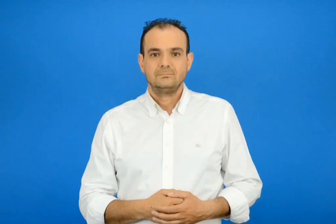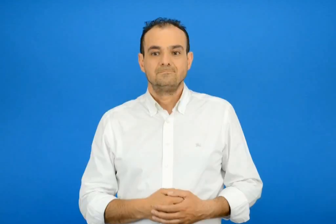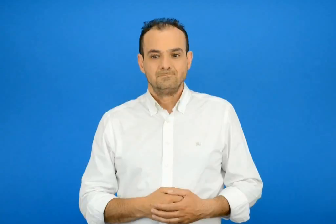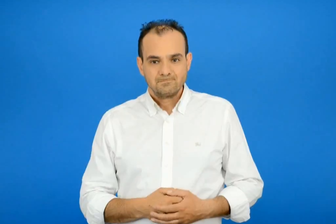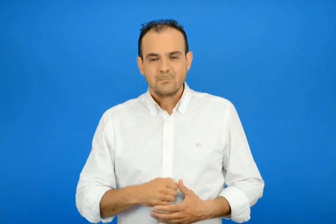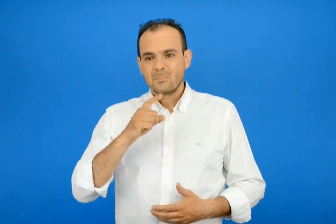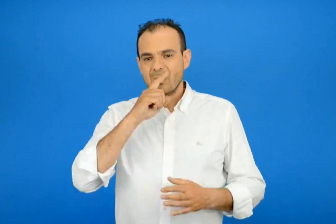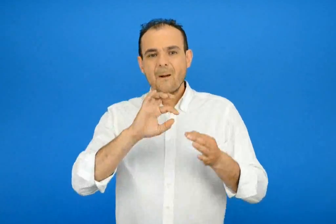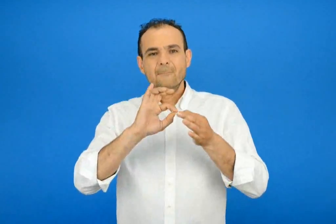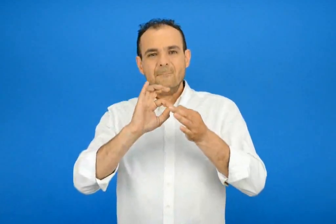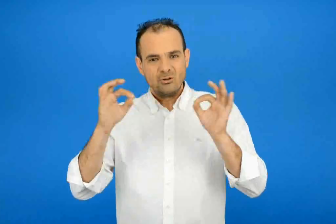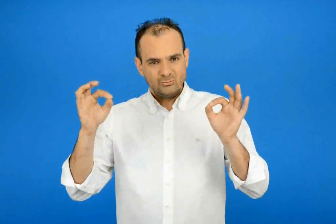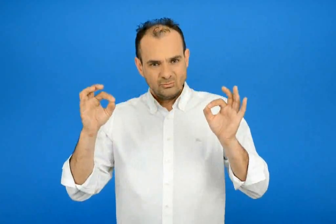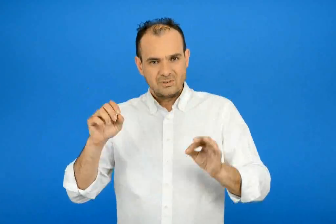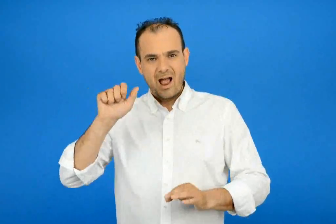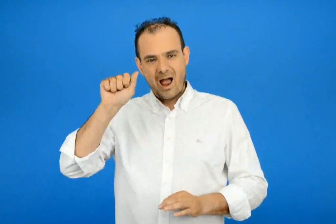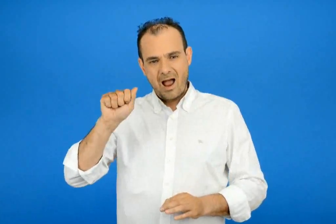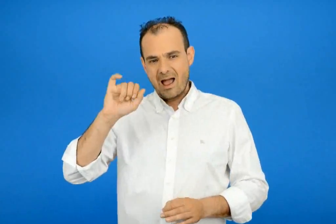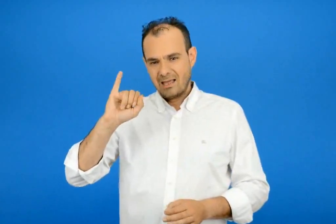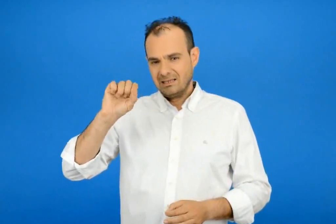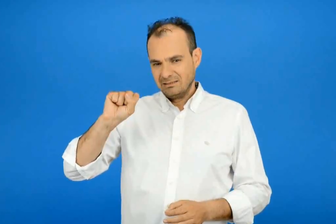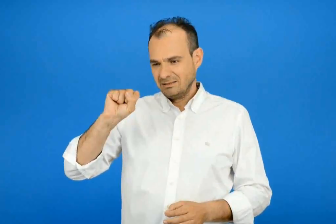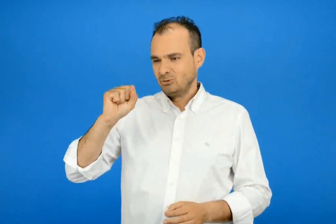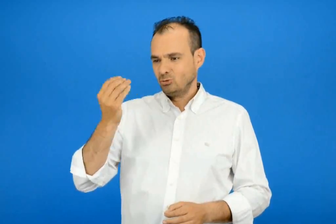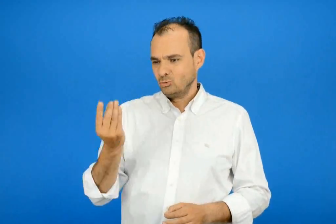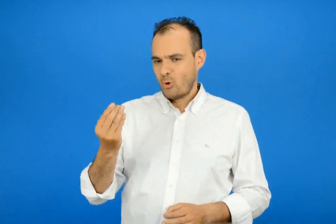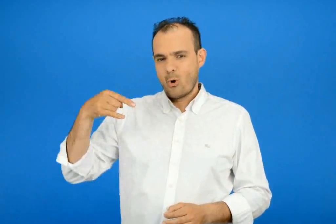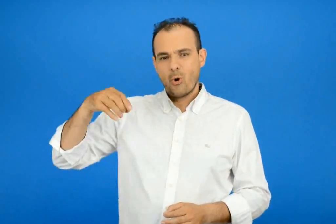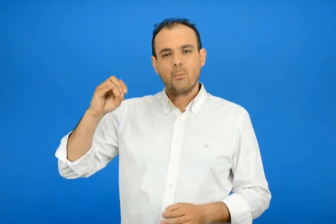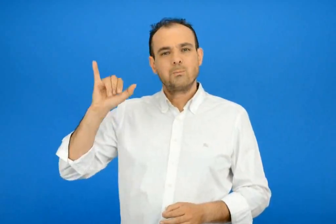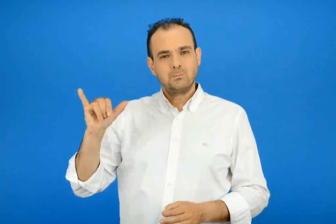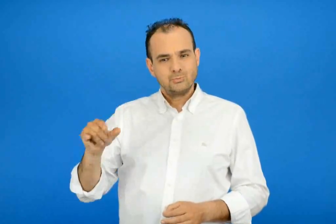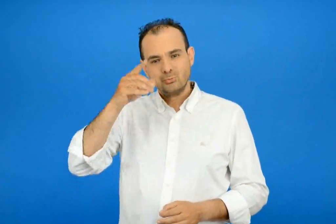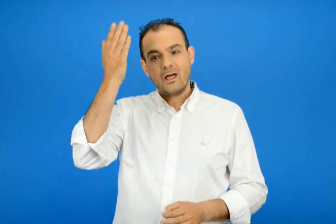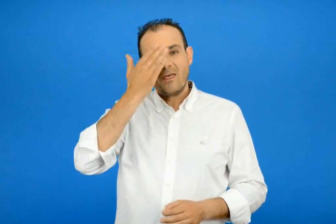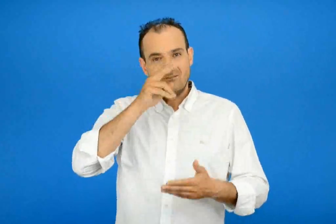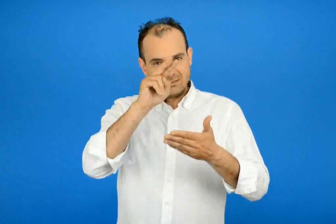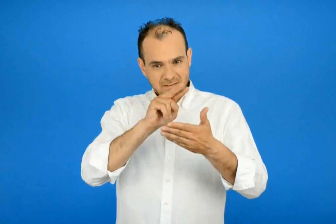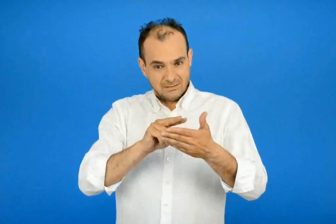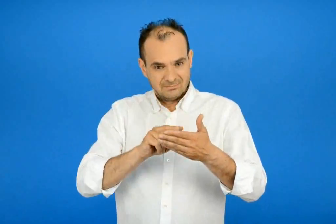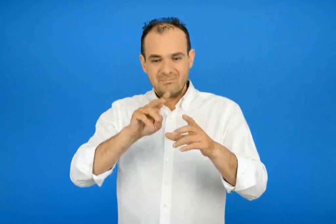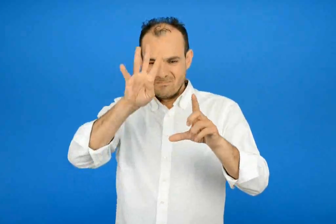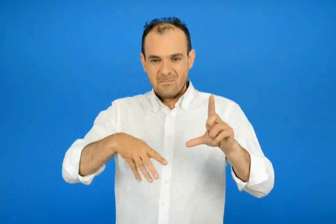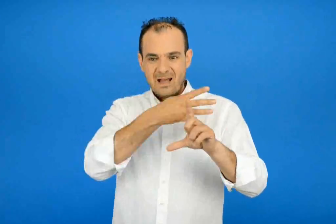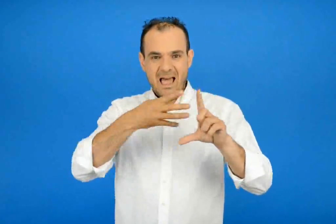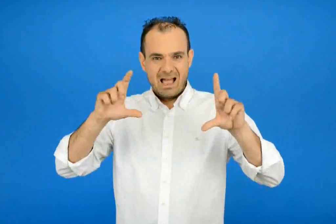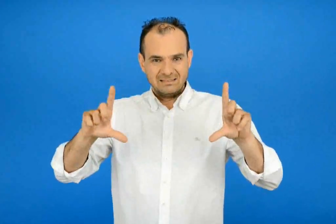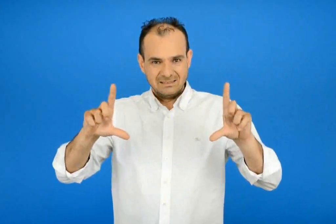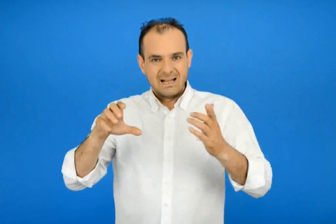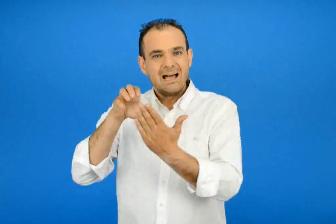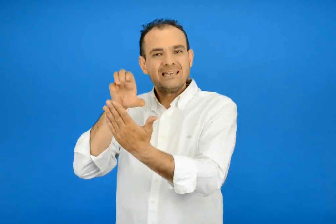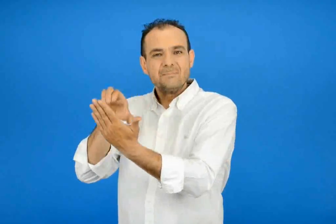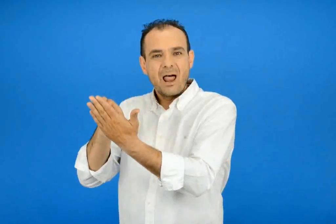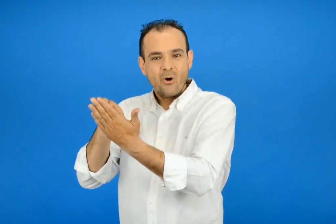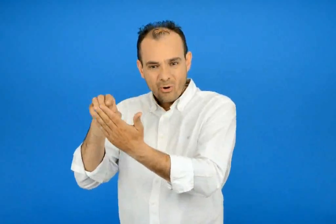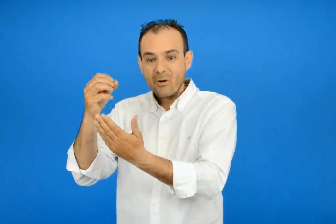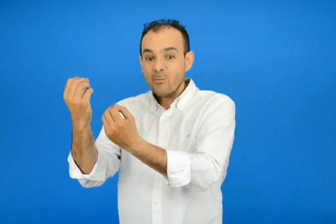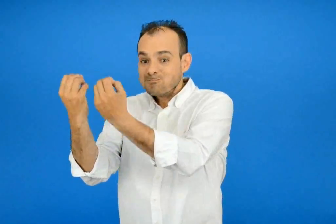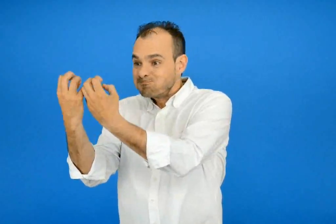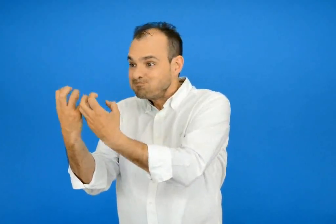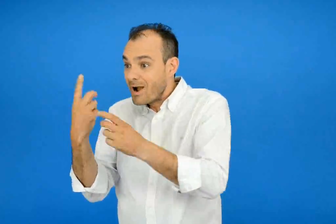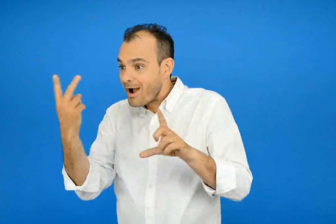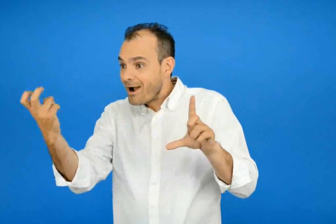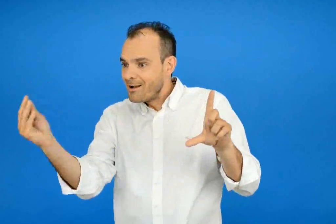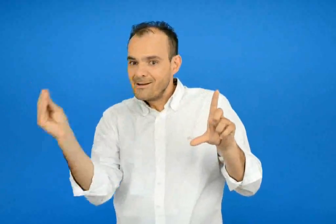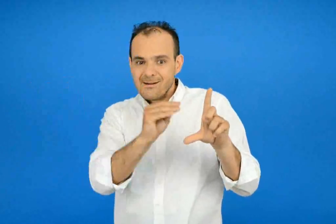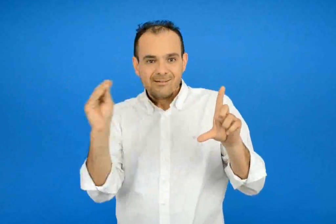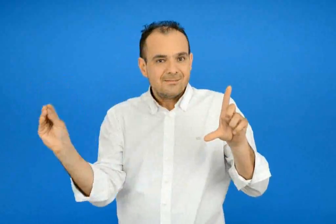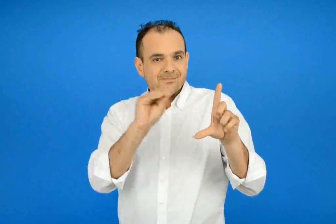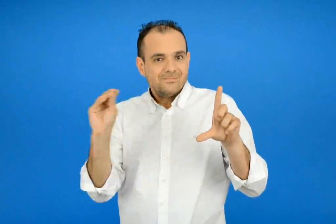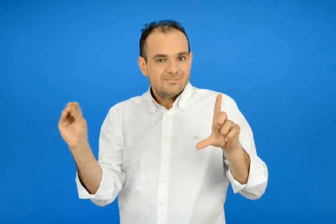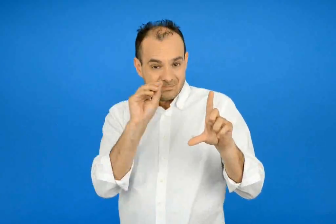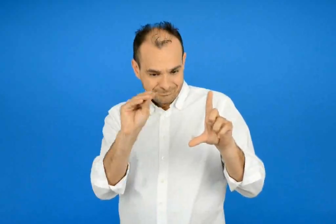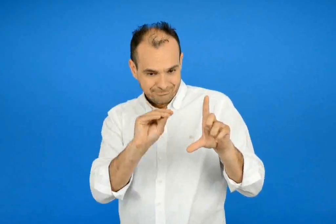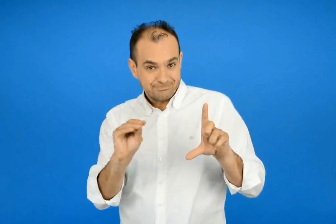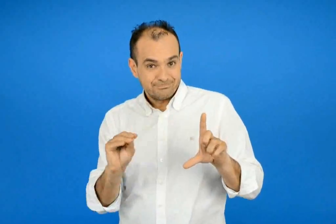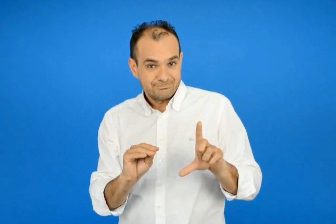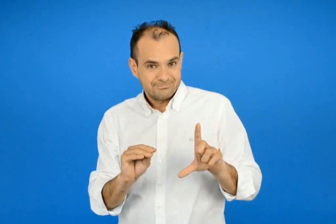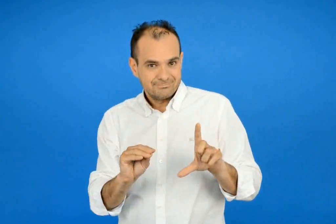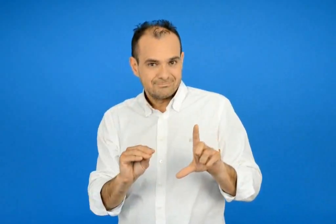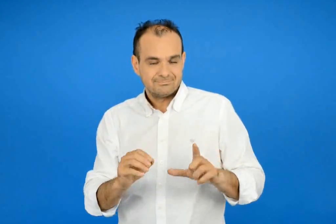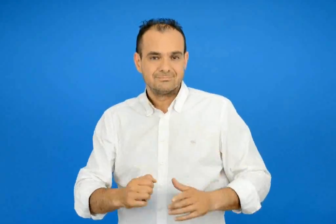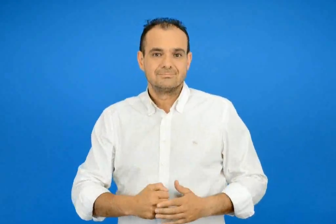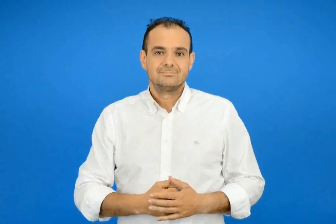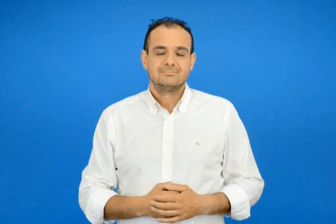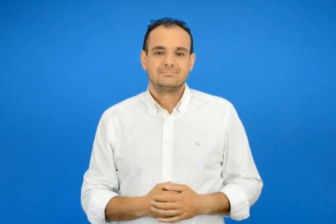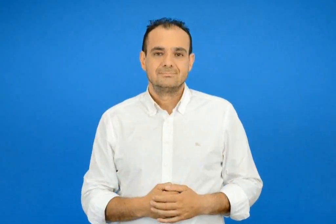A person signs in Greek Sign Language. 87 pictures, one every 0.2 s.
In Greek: διάβασε τον παρακάτω μύθο του αίσωπου και συμπλήρωσε τον πίνακα που ακολουθεί θα σε βοηθήσουν οι λέξεις του κειμένου με τα έντονα γράμματα
